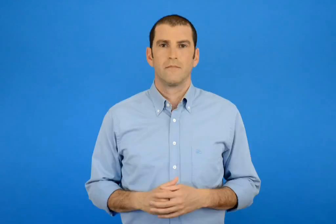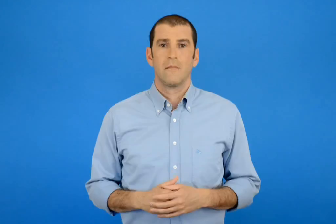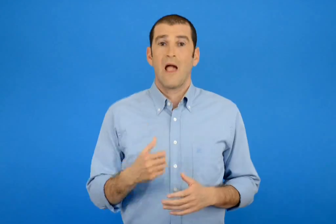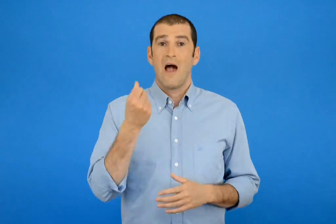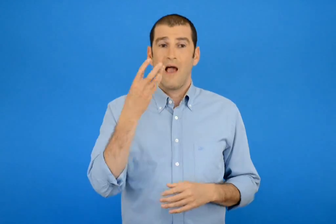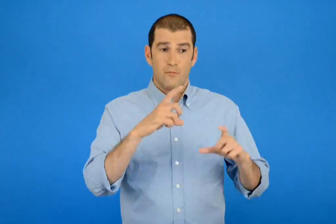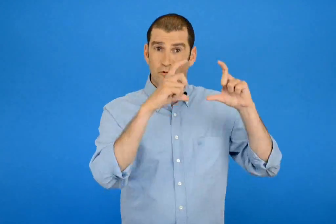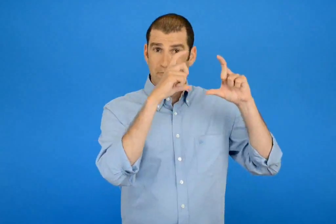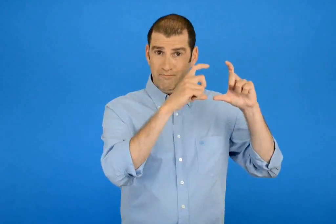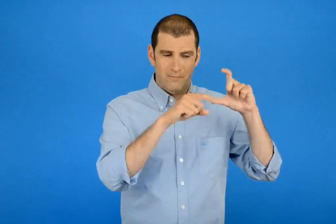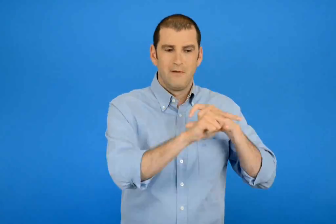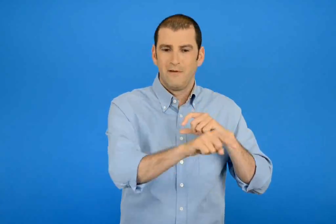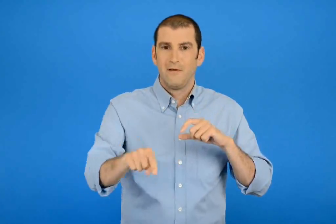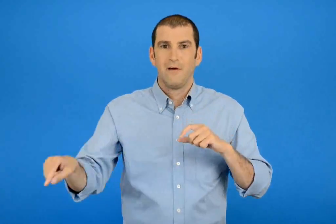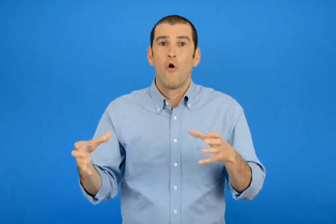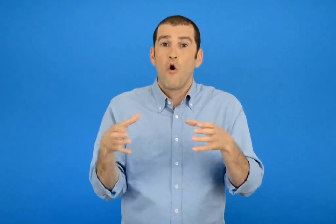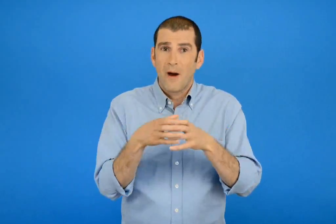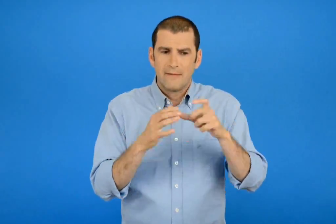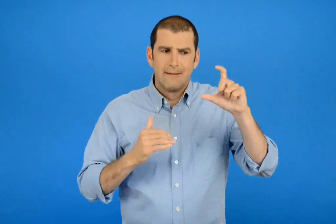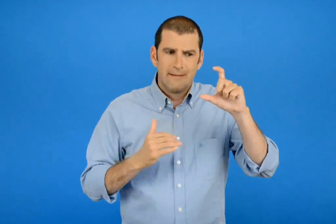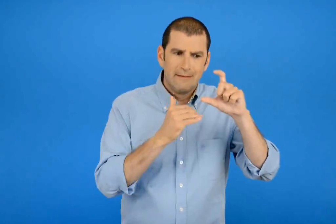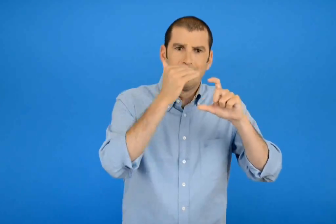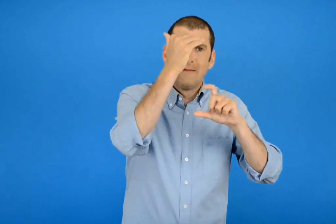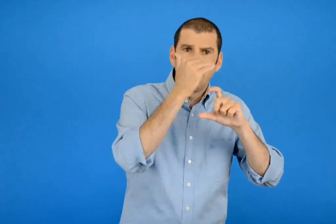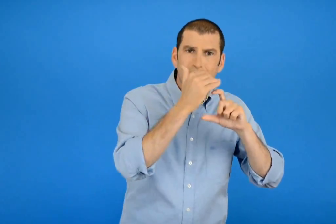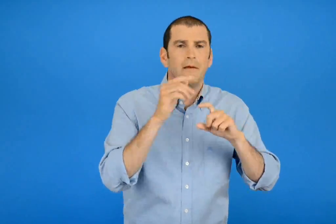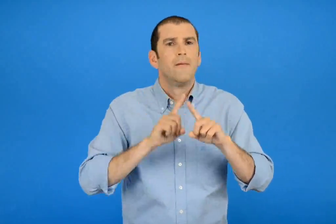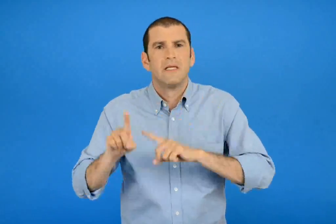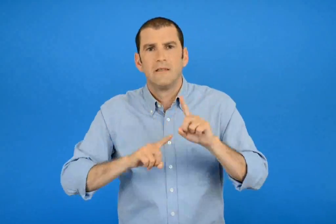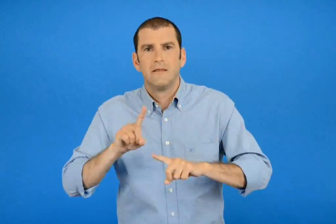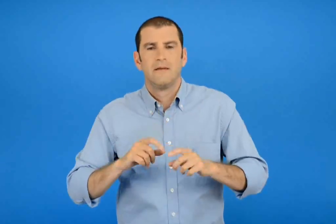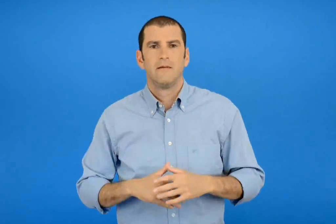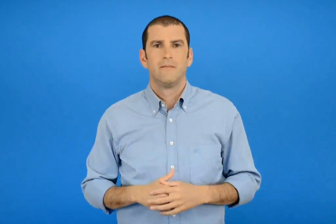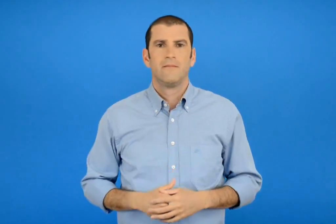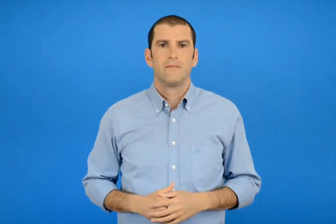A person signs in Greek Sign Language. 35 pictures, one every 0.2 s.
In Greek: ποιές ομάδες έφτασαν πιο κοντά στον αριθμό - στόχο ;
